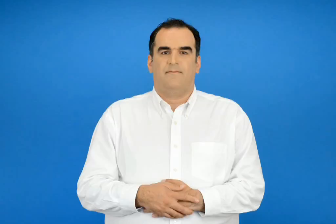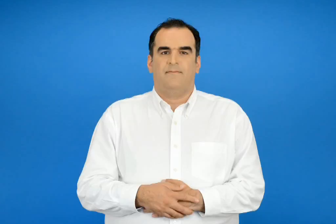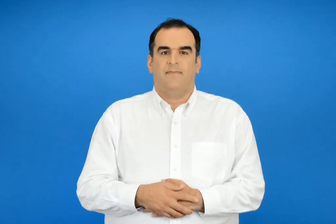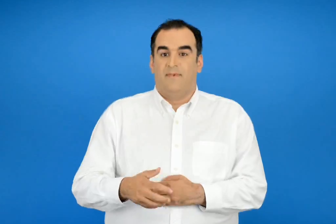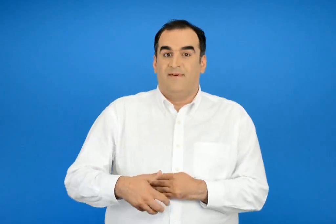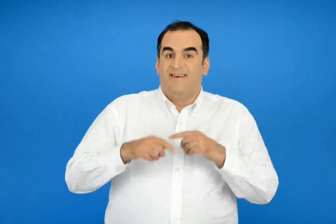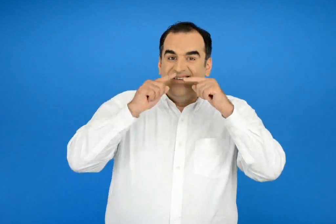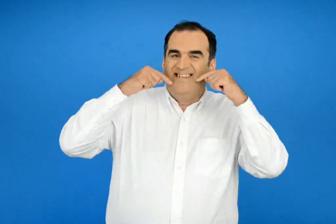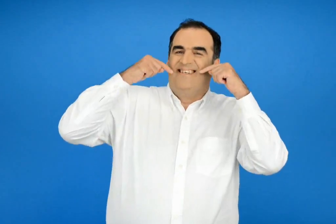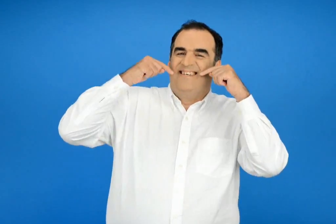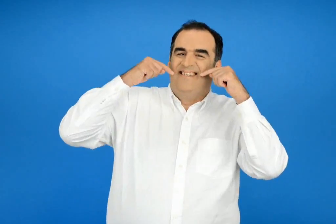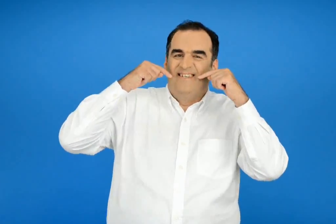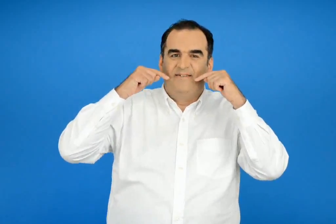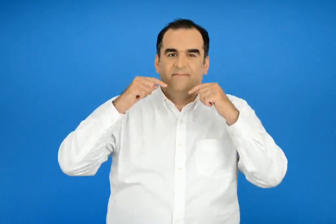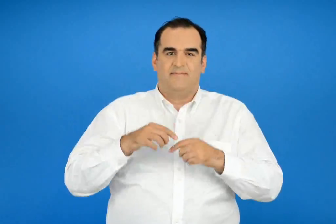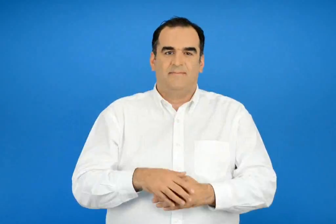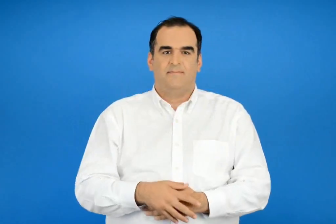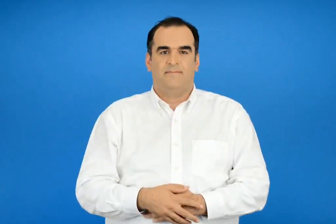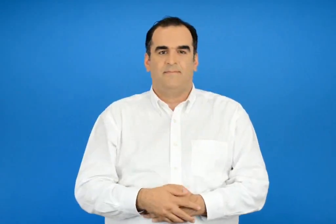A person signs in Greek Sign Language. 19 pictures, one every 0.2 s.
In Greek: γέλιο
